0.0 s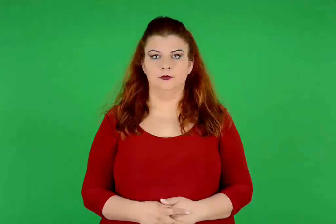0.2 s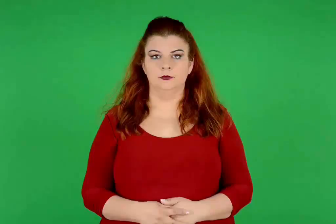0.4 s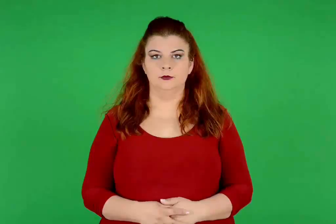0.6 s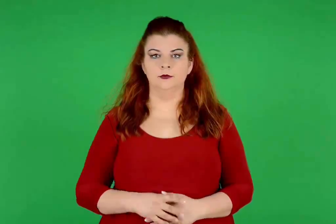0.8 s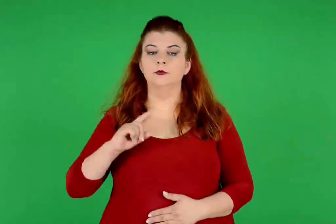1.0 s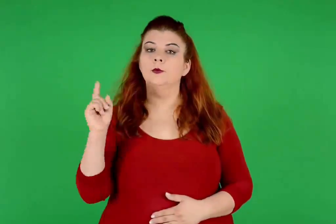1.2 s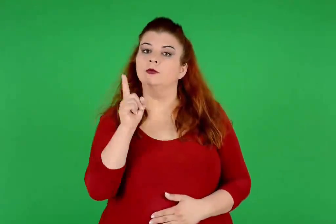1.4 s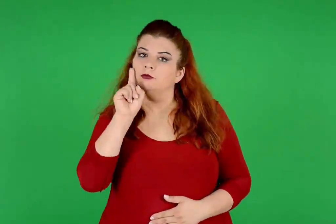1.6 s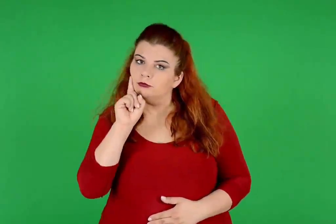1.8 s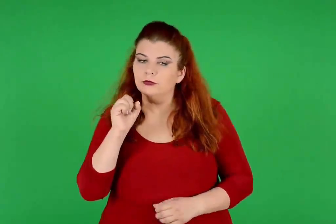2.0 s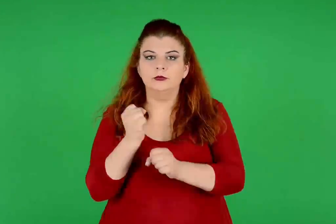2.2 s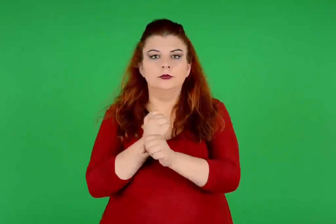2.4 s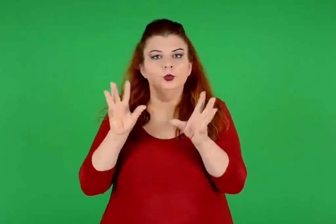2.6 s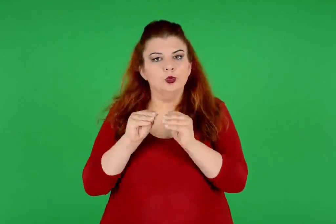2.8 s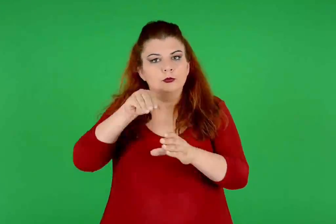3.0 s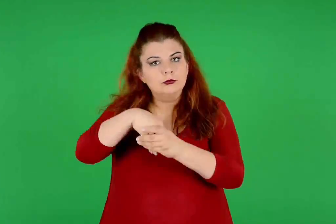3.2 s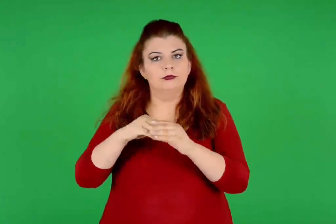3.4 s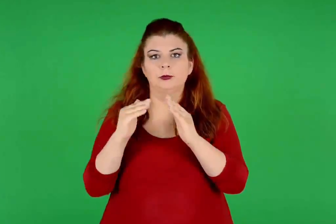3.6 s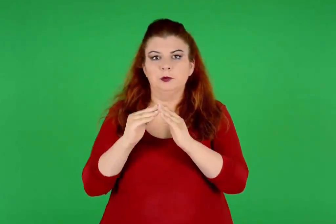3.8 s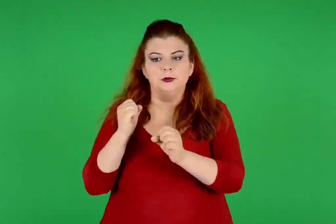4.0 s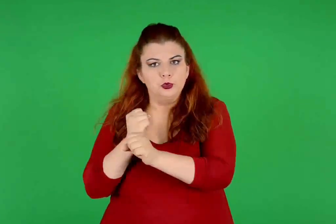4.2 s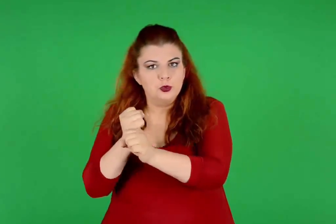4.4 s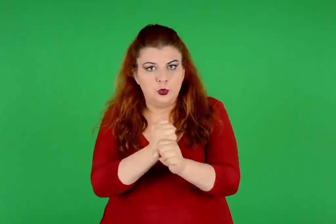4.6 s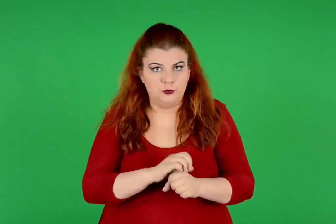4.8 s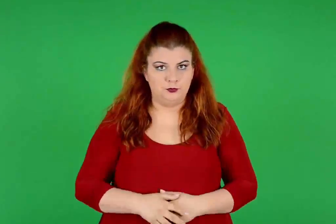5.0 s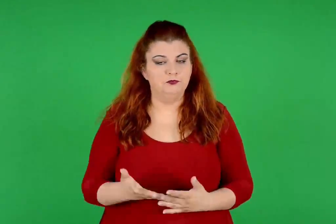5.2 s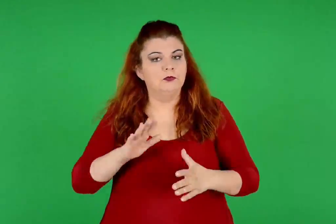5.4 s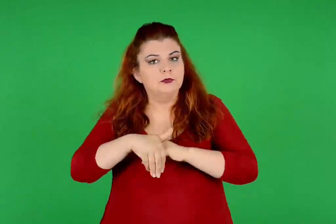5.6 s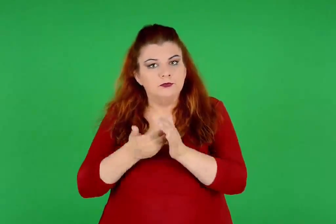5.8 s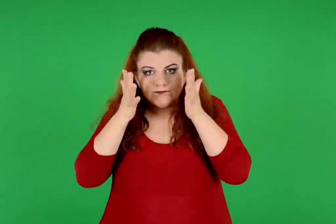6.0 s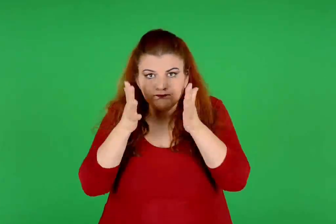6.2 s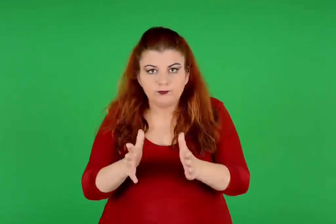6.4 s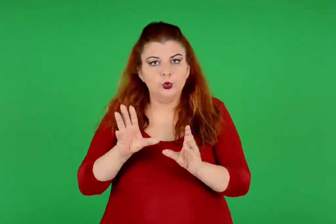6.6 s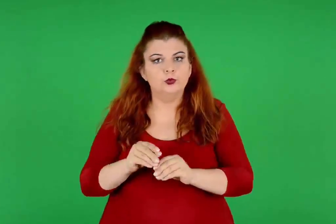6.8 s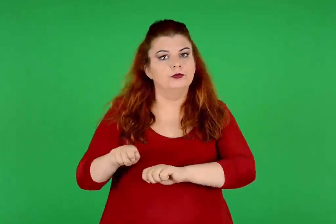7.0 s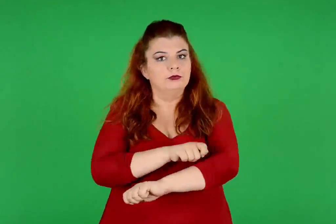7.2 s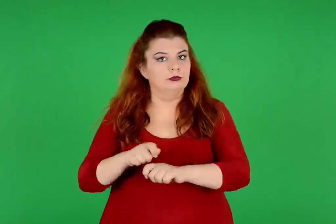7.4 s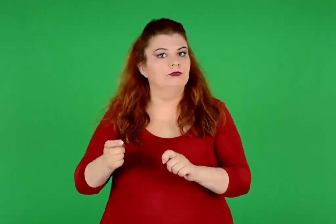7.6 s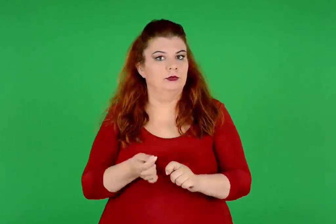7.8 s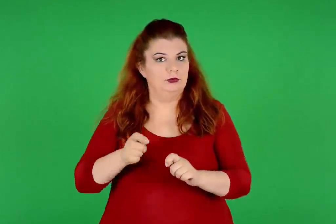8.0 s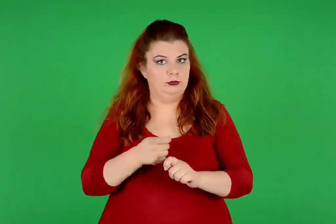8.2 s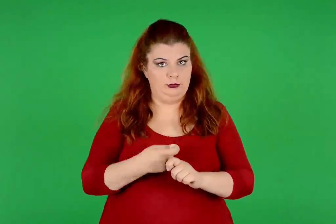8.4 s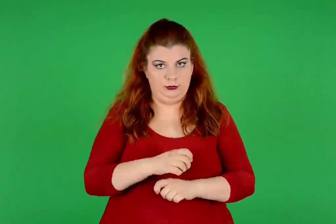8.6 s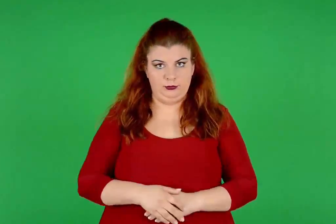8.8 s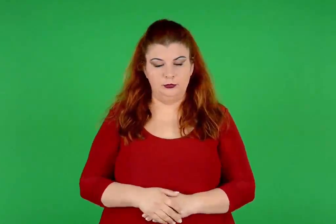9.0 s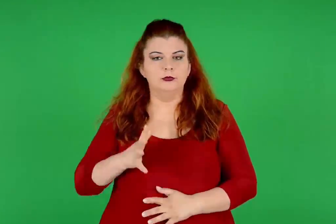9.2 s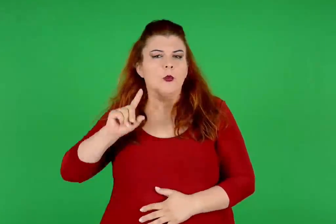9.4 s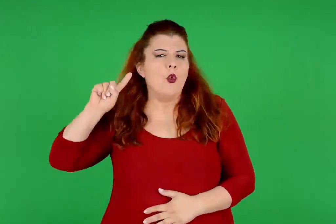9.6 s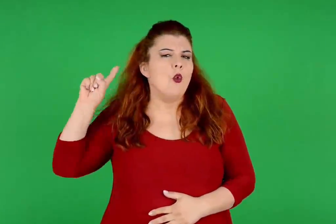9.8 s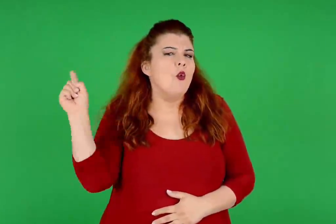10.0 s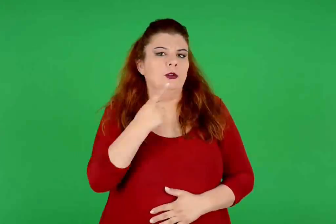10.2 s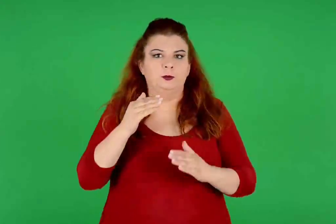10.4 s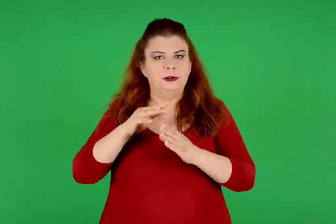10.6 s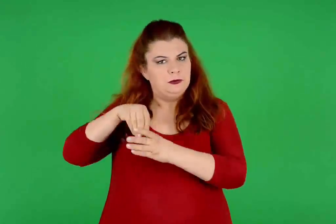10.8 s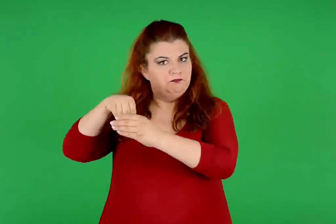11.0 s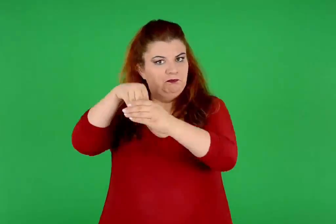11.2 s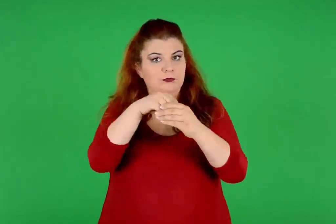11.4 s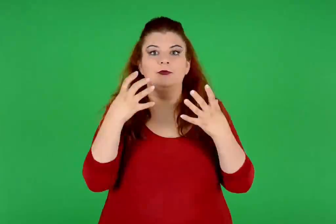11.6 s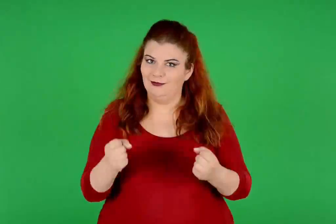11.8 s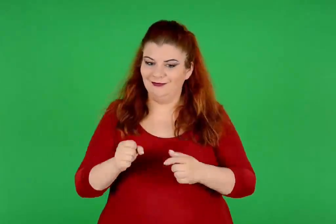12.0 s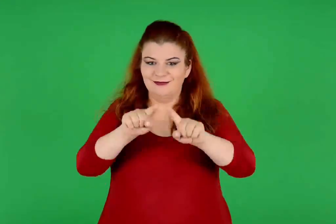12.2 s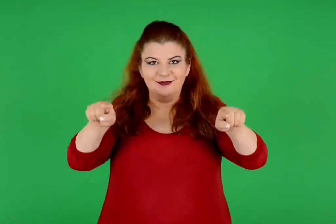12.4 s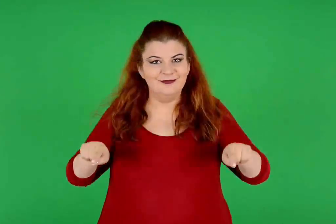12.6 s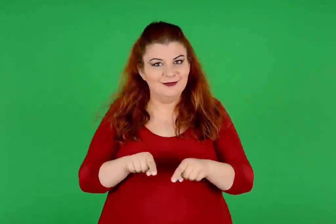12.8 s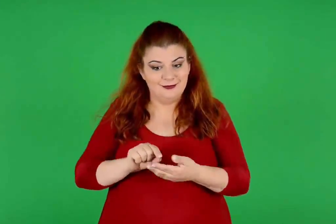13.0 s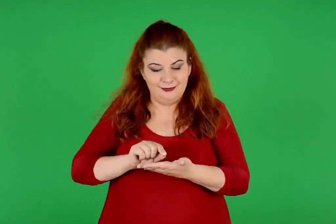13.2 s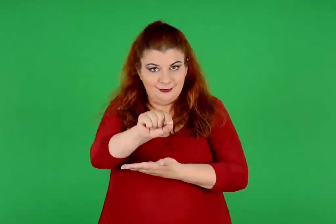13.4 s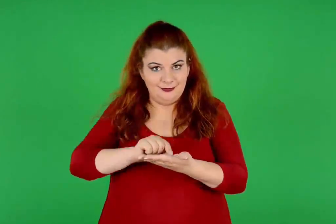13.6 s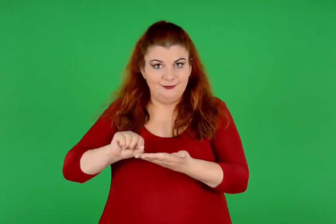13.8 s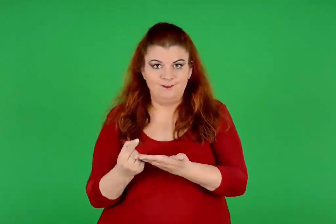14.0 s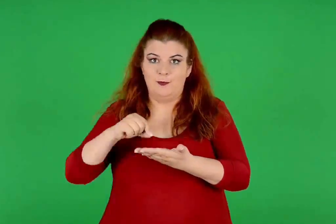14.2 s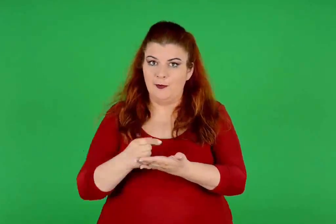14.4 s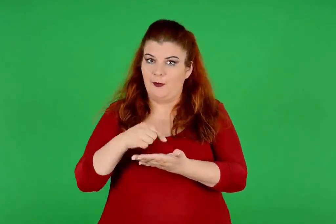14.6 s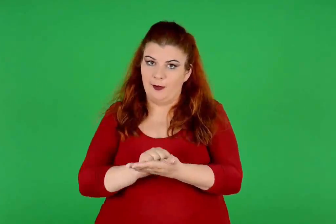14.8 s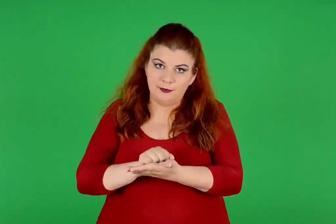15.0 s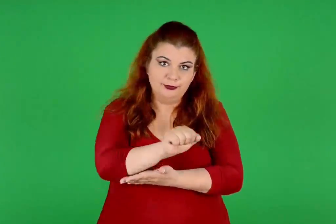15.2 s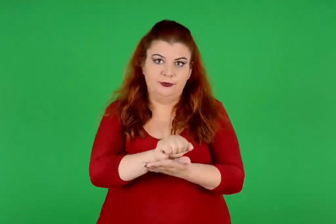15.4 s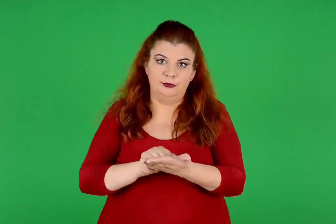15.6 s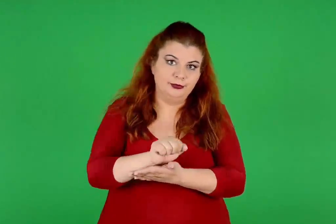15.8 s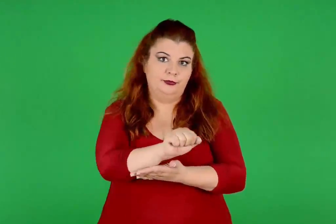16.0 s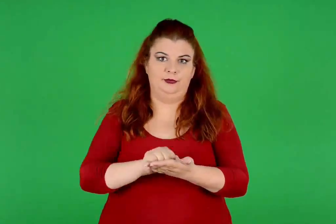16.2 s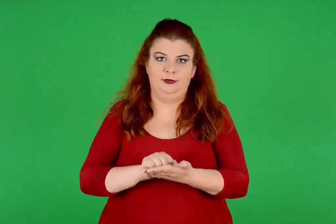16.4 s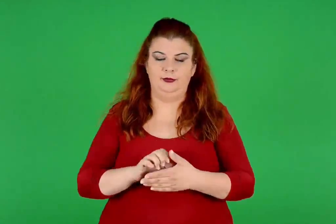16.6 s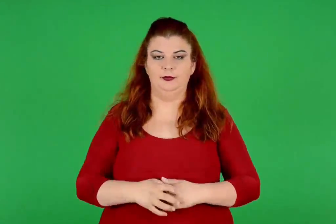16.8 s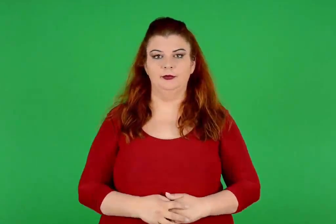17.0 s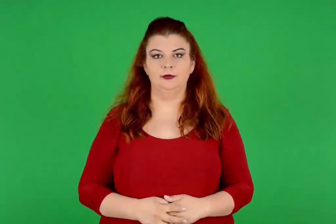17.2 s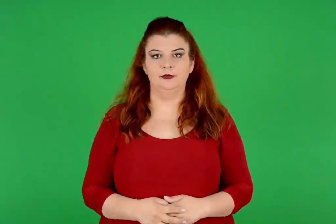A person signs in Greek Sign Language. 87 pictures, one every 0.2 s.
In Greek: ασχολούνταν με τις δουλειές του σπιτιού και με την υφαντική. σε όλα σχεδόν τα σπίτια υπήρχαν αργαλειοί
